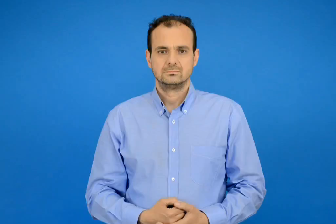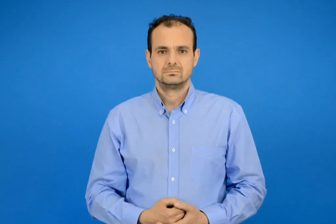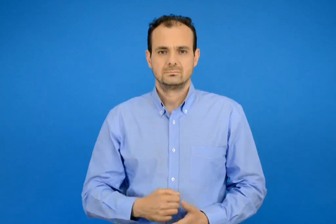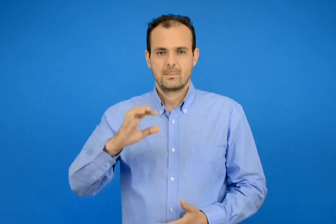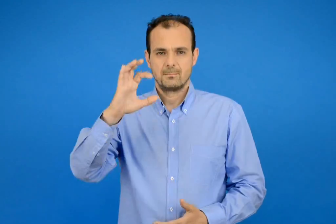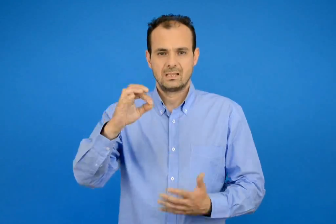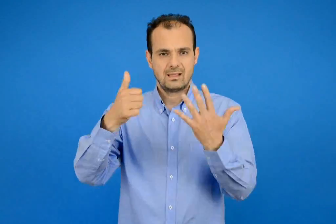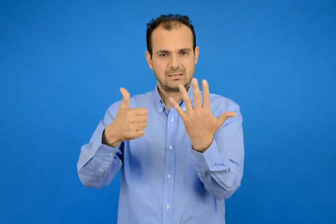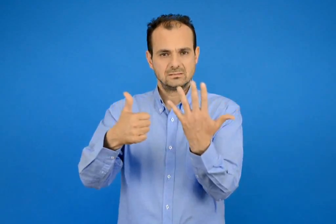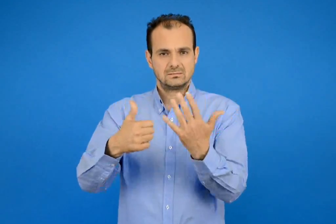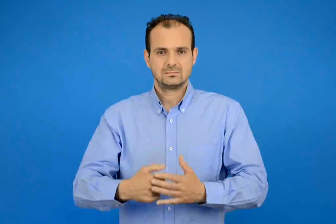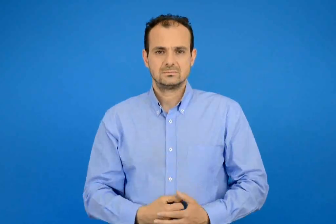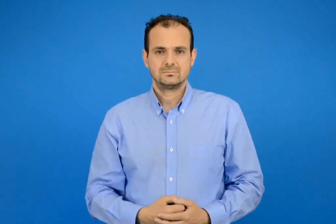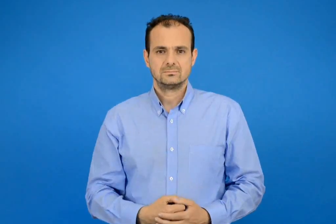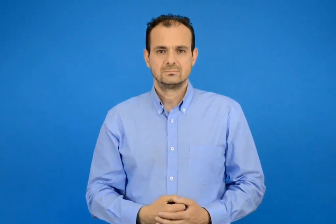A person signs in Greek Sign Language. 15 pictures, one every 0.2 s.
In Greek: πενήντα έξι
